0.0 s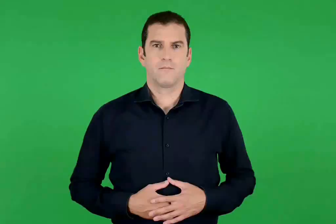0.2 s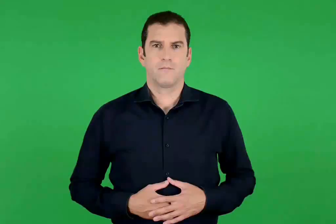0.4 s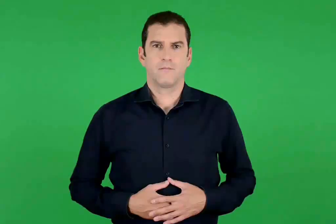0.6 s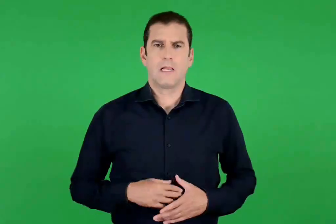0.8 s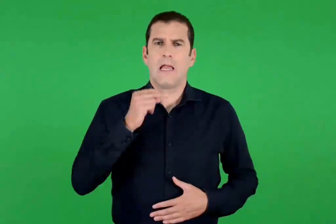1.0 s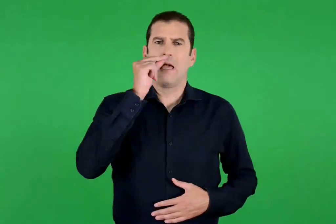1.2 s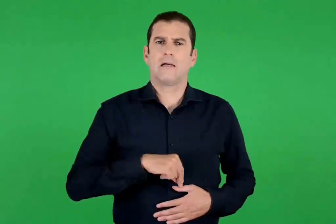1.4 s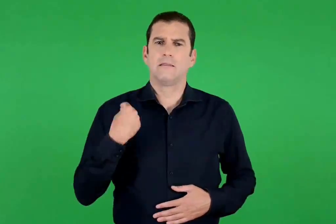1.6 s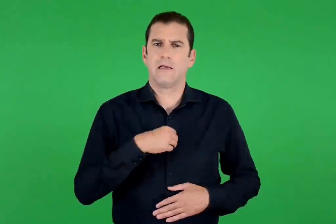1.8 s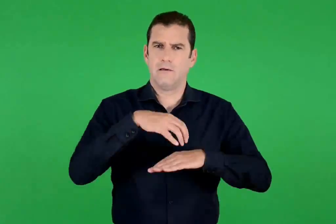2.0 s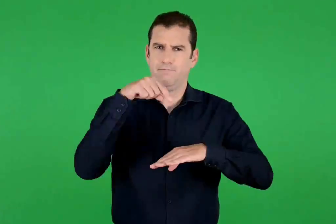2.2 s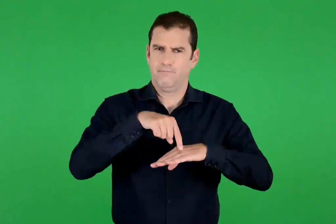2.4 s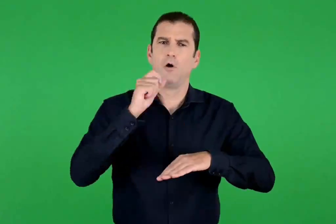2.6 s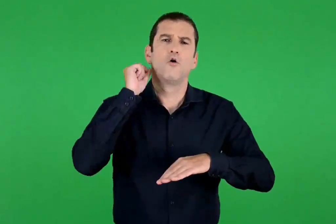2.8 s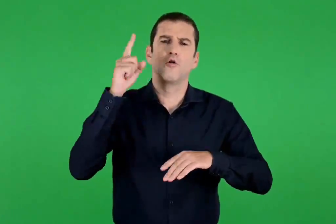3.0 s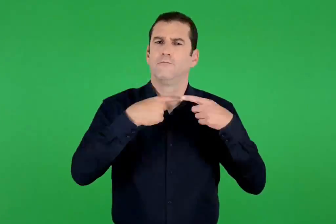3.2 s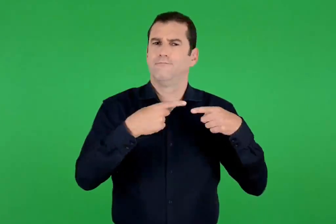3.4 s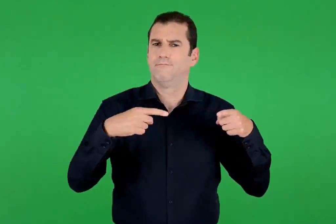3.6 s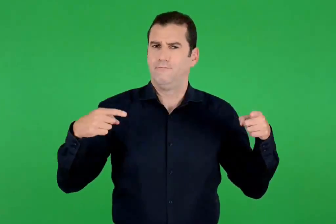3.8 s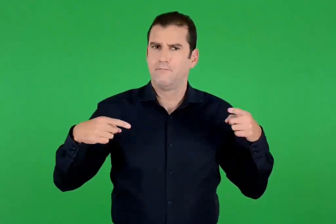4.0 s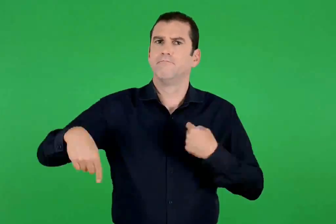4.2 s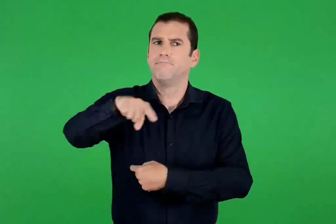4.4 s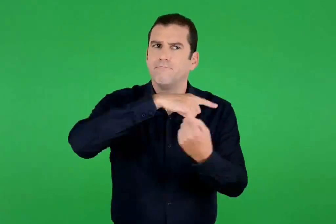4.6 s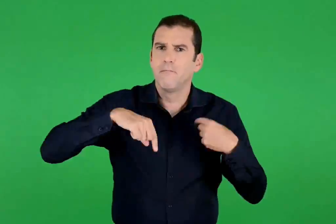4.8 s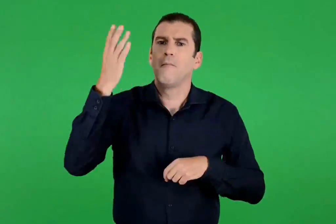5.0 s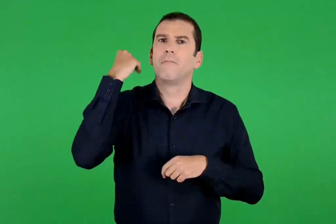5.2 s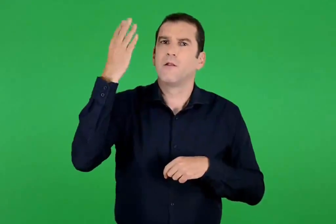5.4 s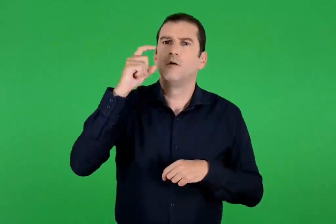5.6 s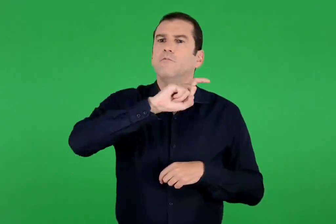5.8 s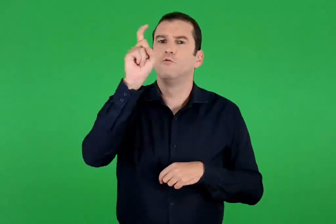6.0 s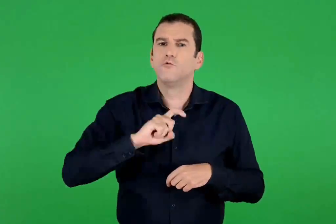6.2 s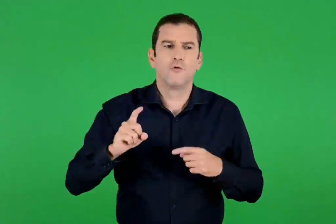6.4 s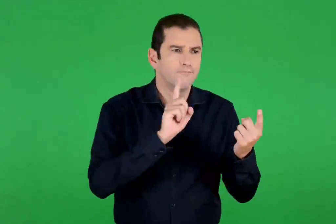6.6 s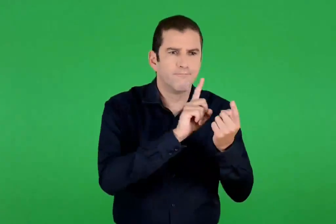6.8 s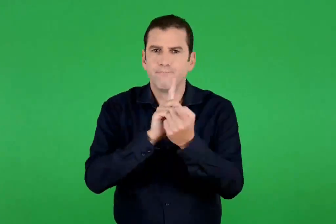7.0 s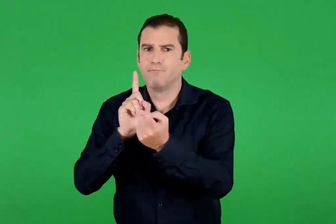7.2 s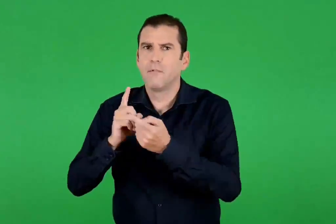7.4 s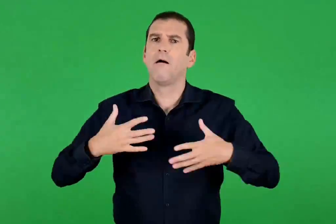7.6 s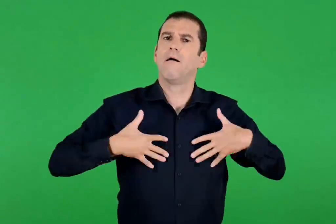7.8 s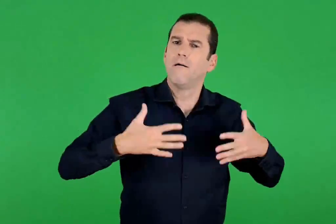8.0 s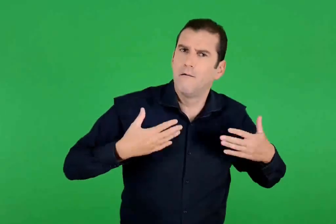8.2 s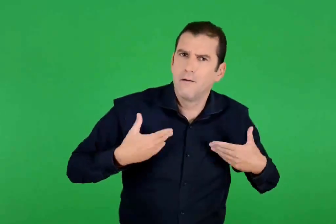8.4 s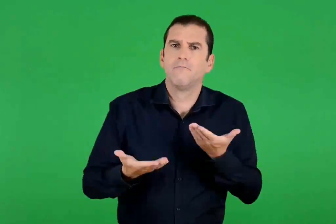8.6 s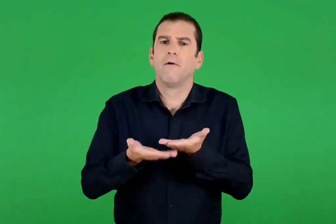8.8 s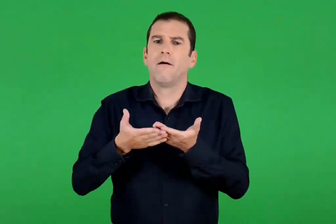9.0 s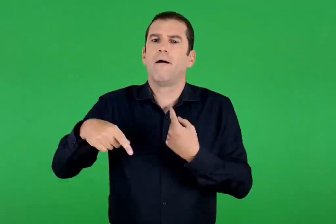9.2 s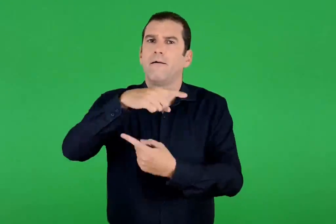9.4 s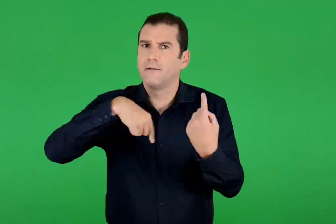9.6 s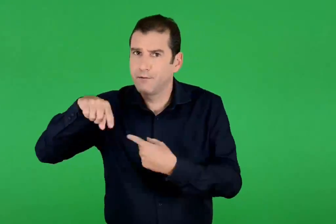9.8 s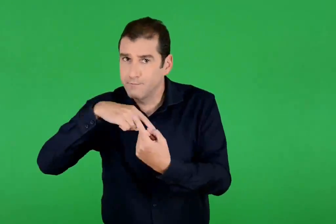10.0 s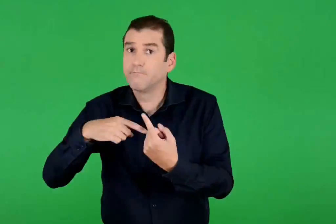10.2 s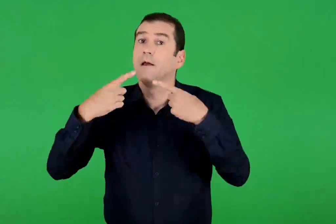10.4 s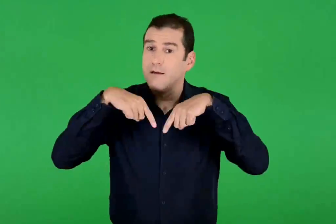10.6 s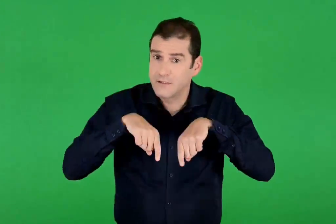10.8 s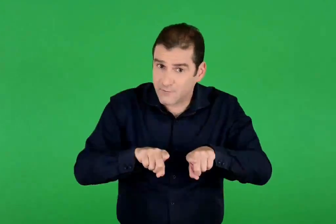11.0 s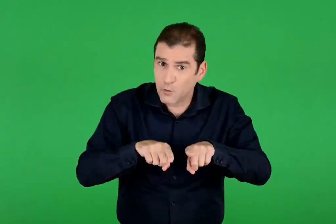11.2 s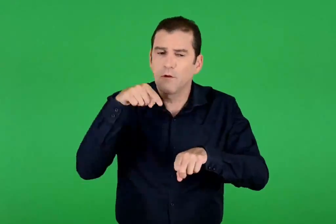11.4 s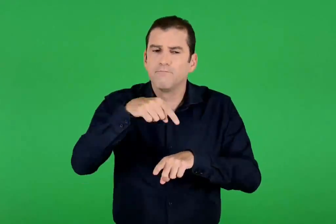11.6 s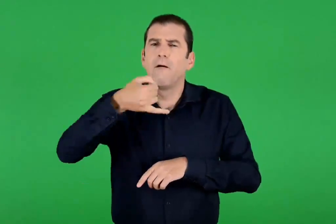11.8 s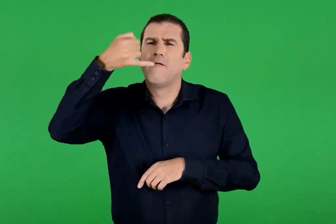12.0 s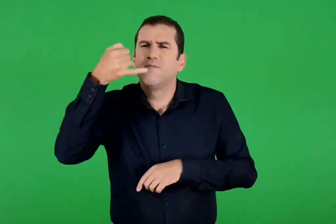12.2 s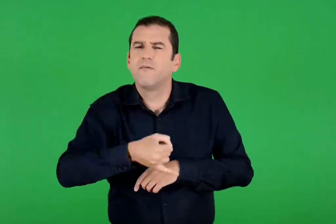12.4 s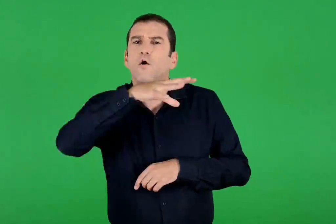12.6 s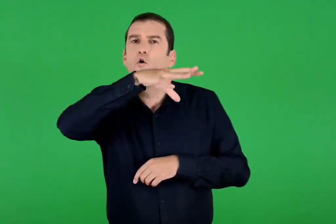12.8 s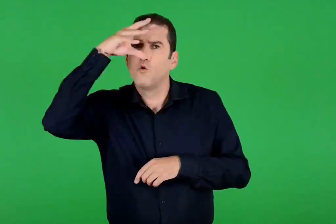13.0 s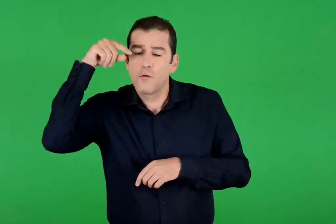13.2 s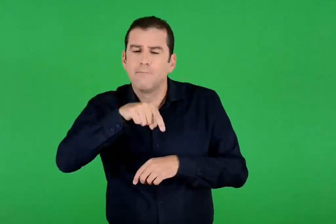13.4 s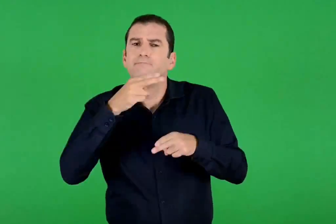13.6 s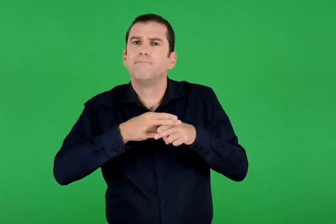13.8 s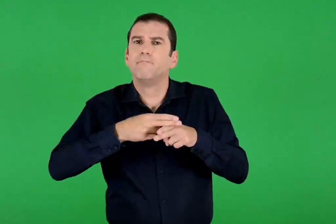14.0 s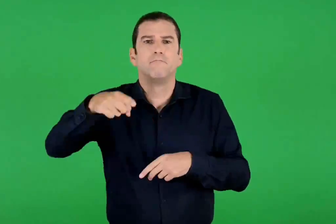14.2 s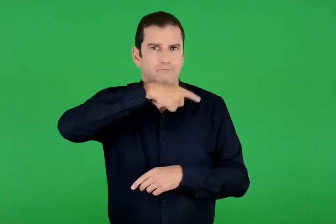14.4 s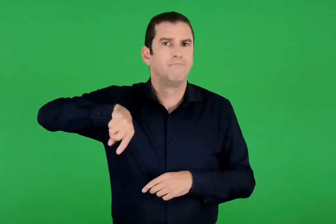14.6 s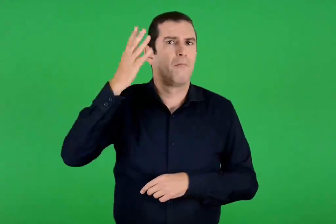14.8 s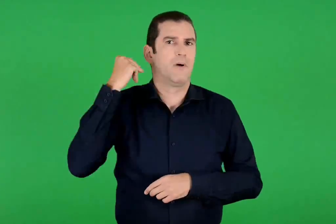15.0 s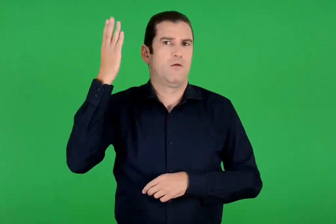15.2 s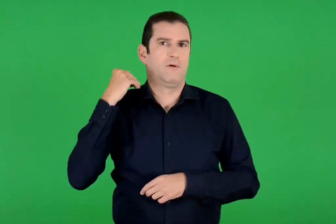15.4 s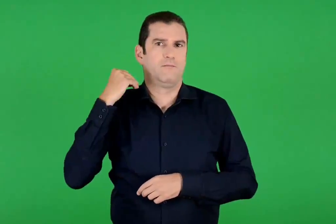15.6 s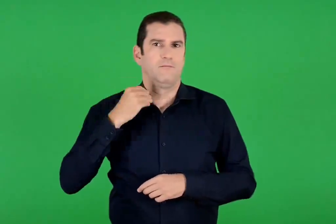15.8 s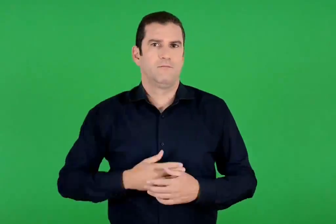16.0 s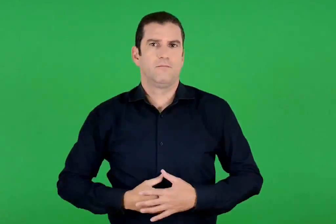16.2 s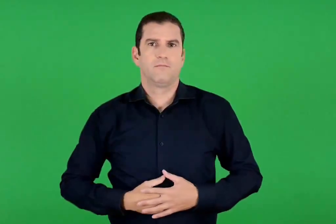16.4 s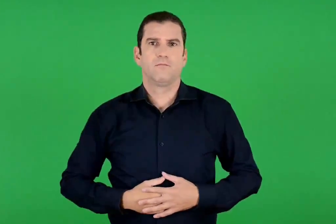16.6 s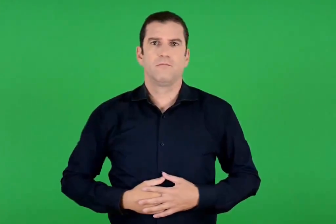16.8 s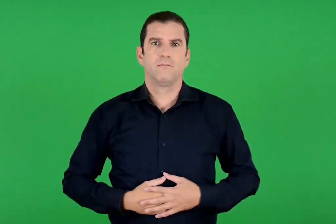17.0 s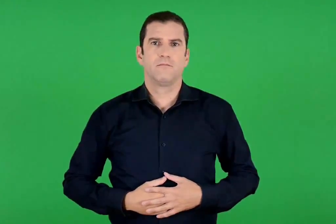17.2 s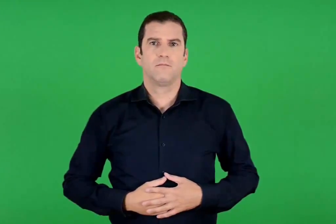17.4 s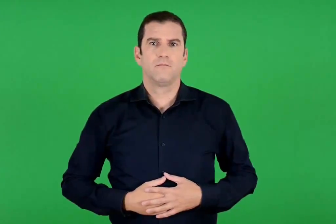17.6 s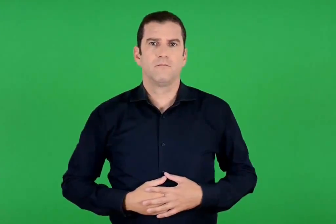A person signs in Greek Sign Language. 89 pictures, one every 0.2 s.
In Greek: στις γιορτές της εκκλησίας μαθαίνουμε να ζούμε με τους άλλους τη χαρά και την αλληλεγγύη και ταυτόχρονα γνωρίζουμε το βαθύτερο νόημα και τη σημασία τους
